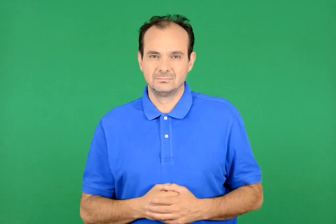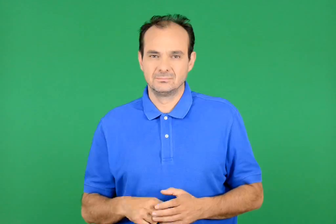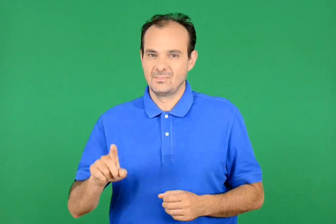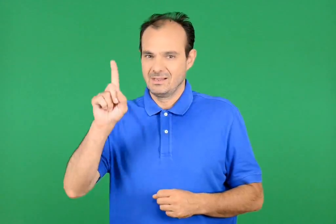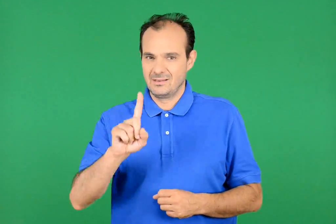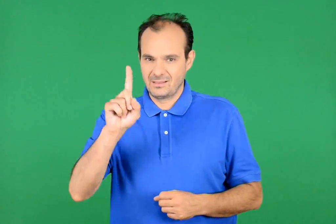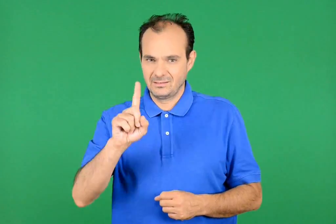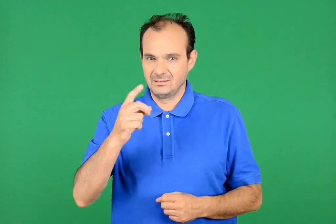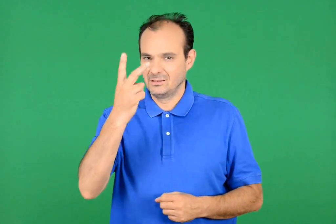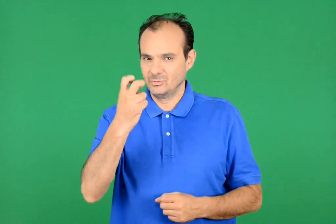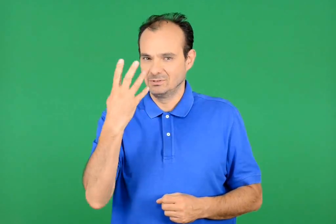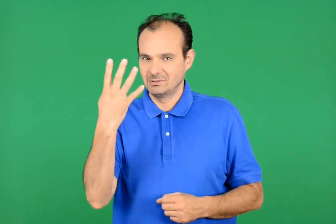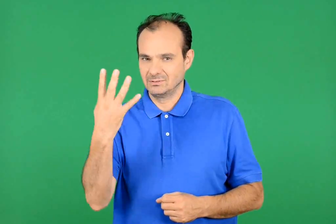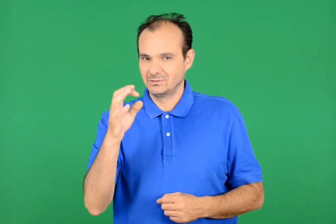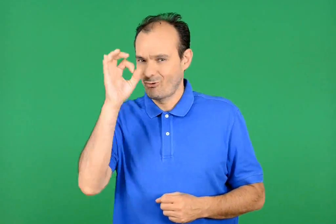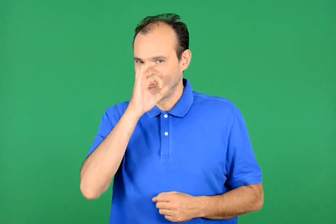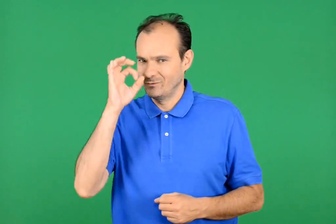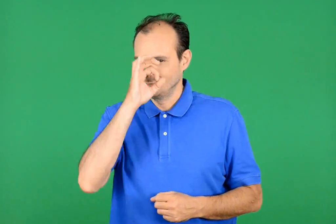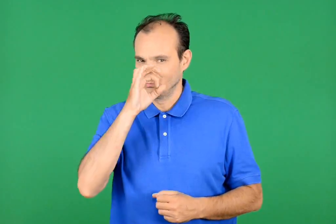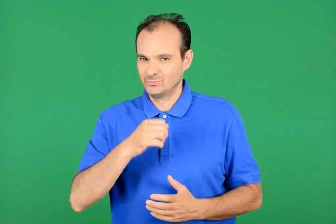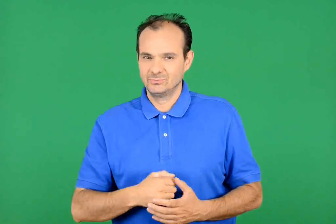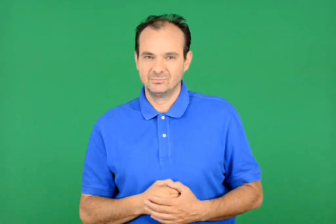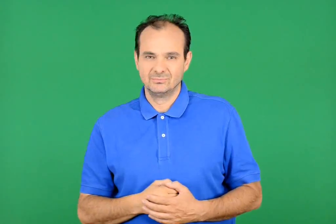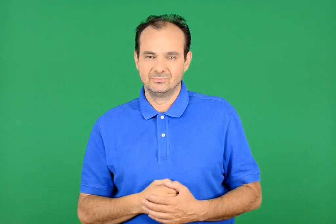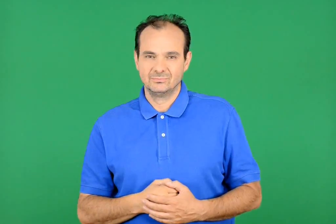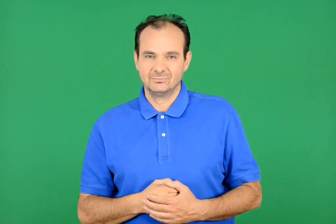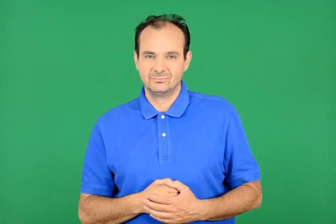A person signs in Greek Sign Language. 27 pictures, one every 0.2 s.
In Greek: κυριακή , 24 οκτωβρίου
